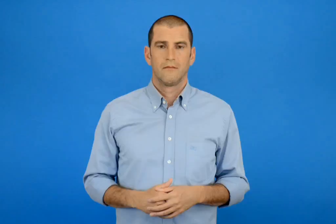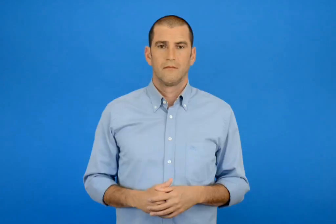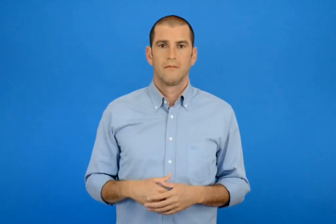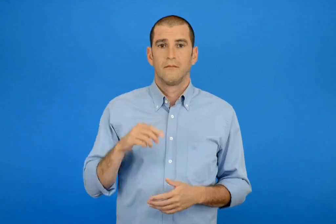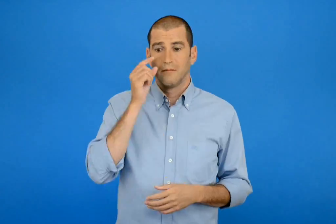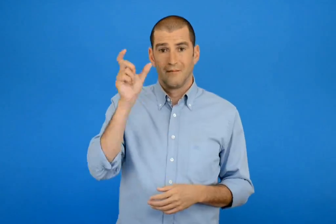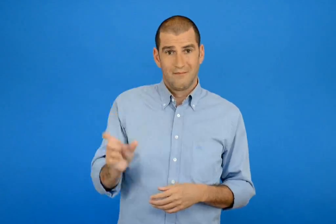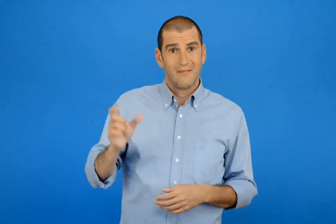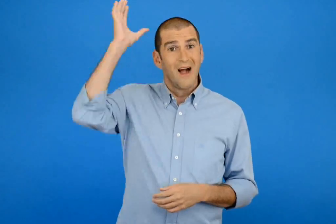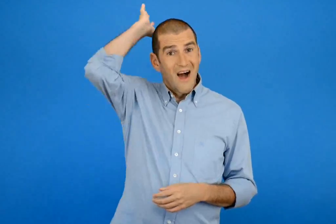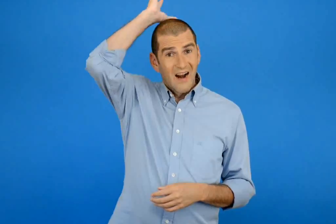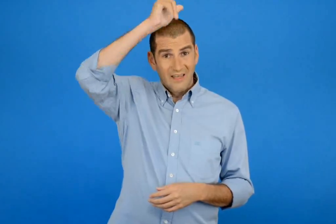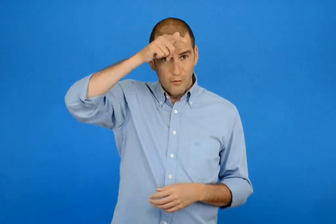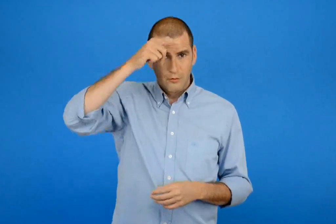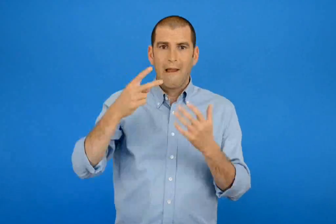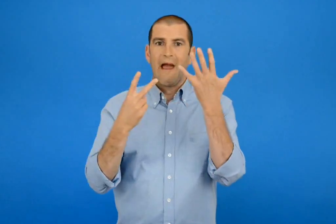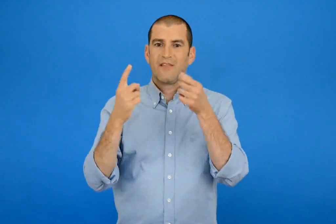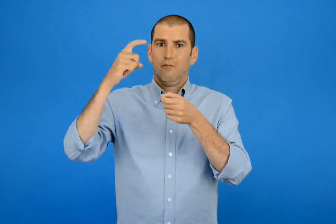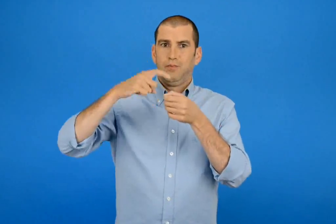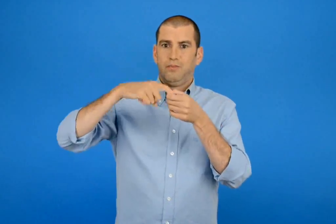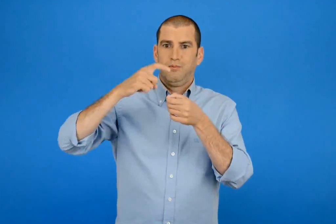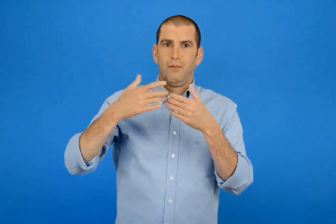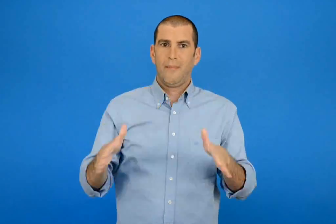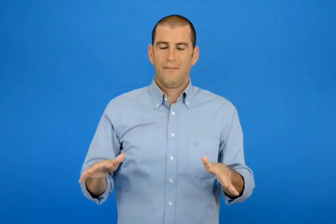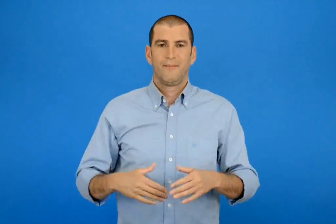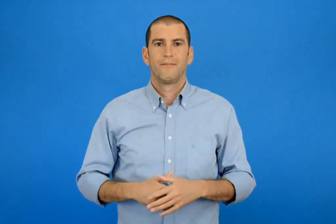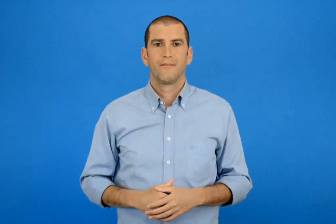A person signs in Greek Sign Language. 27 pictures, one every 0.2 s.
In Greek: ο αλέξανδρος έβαλε 7 καλαθιά
